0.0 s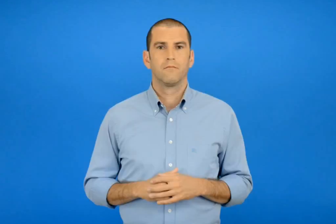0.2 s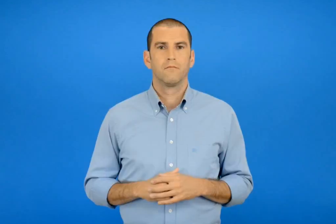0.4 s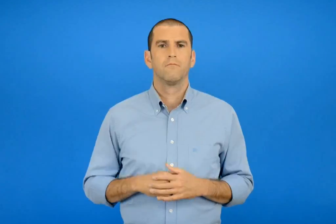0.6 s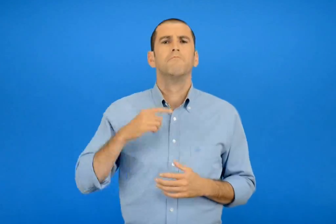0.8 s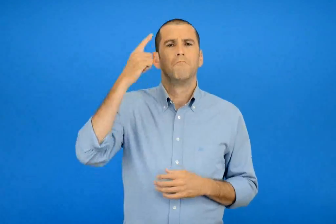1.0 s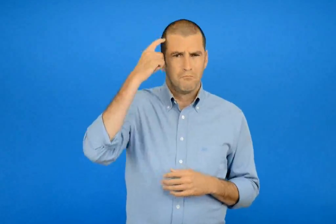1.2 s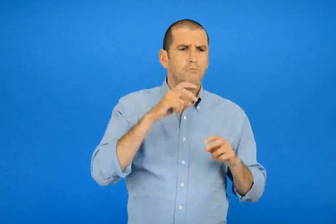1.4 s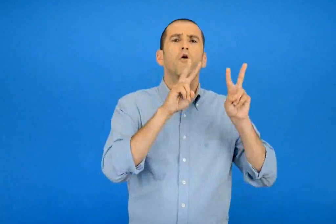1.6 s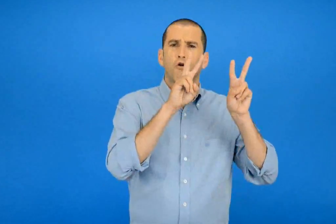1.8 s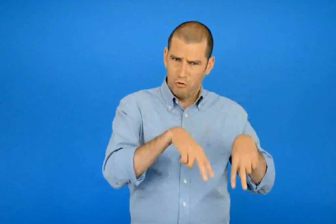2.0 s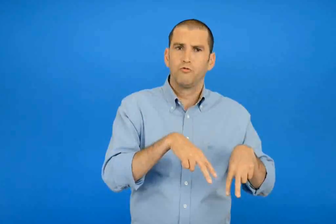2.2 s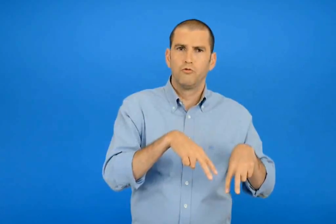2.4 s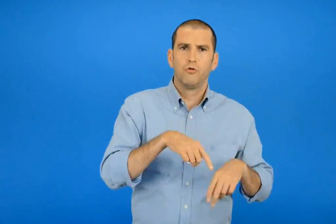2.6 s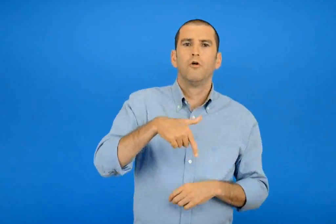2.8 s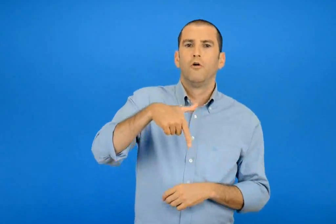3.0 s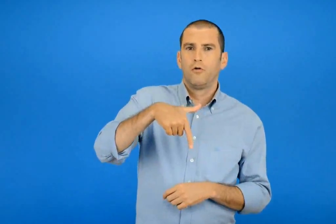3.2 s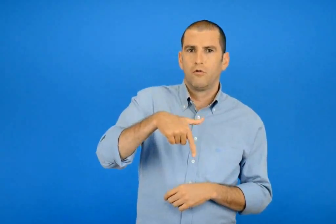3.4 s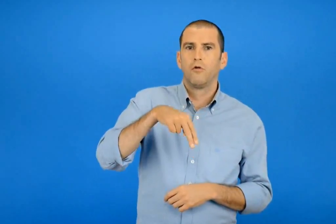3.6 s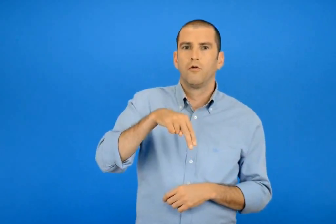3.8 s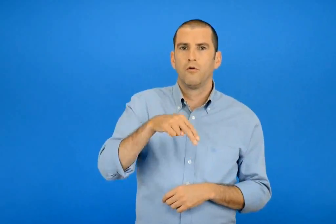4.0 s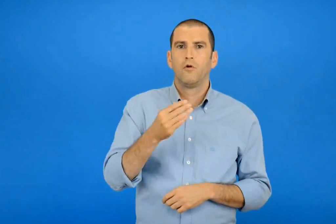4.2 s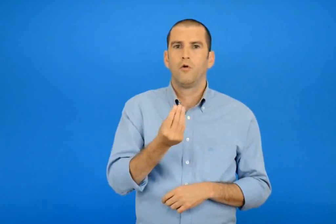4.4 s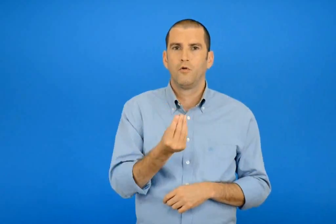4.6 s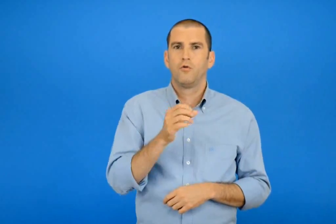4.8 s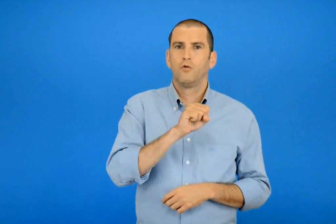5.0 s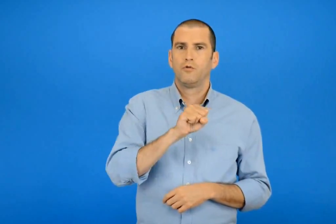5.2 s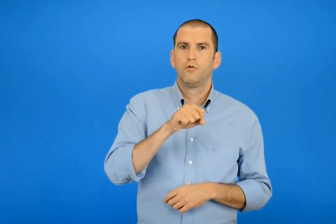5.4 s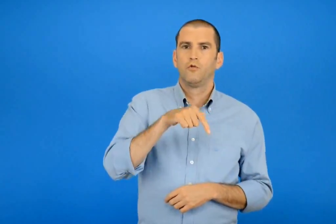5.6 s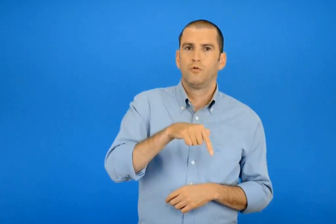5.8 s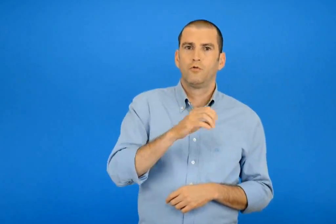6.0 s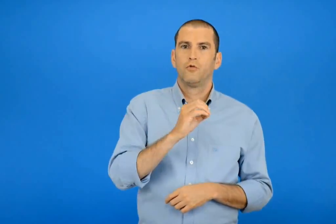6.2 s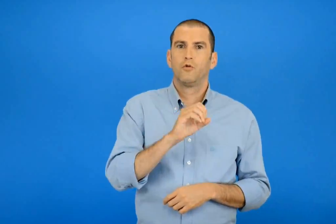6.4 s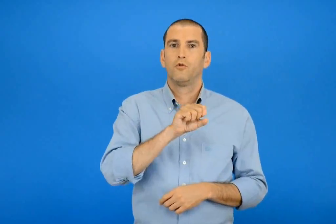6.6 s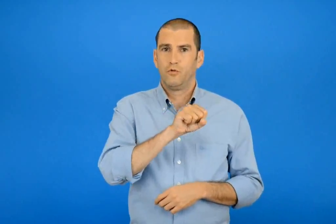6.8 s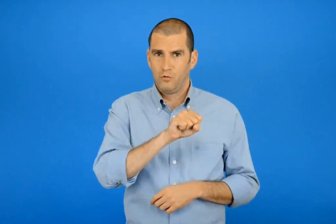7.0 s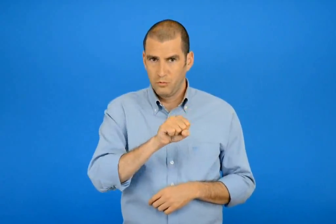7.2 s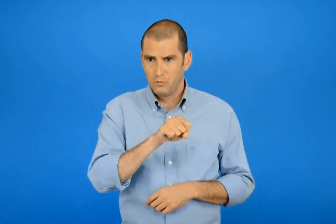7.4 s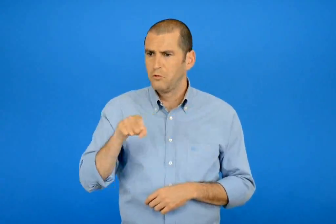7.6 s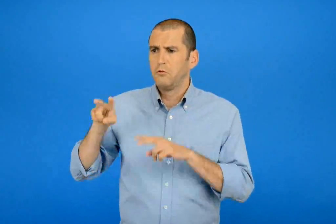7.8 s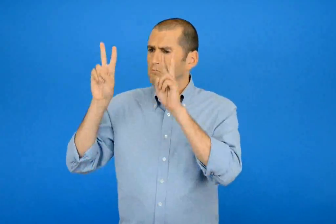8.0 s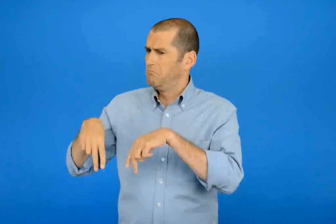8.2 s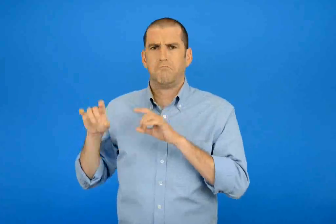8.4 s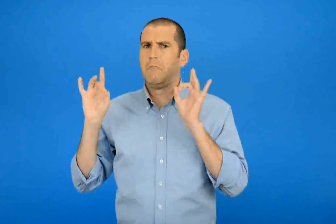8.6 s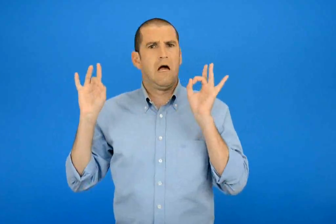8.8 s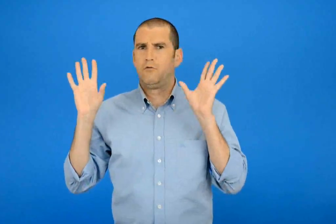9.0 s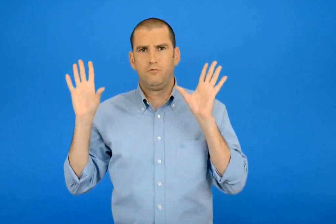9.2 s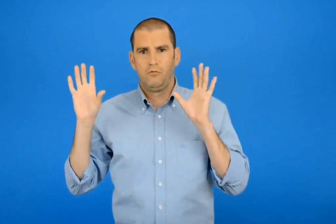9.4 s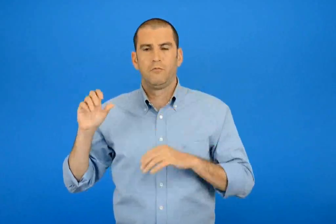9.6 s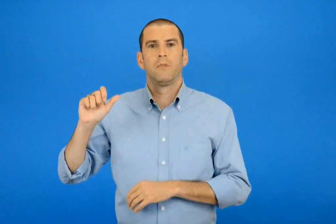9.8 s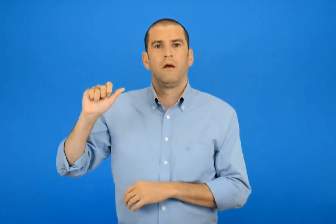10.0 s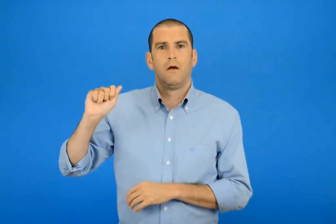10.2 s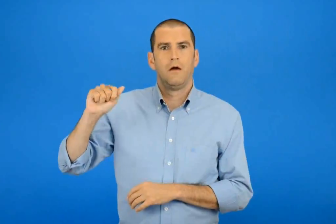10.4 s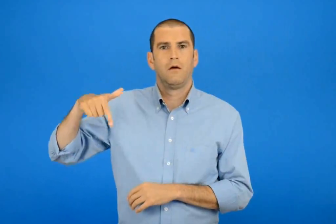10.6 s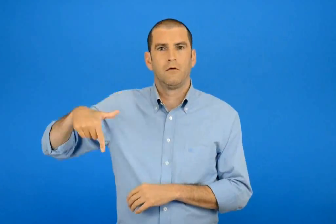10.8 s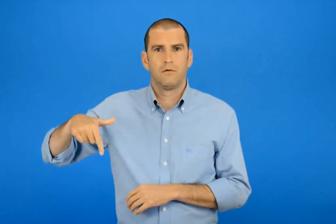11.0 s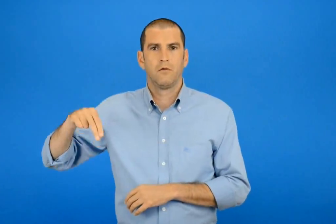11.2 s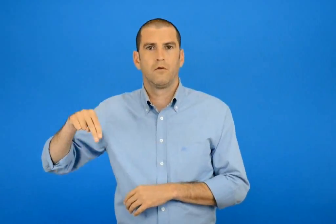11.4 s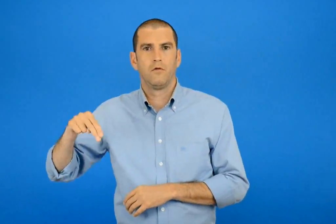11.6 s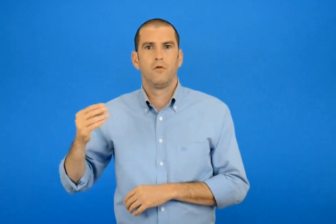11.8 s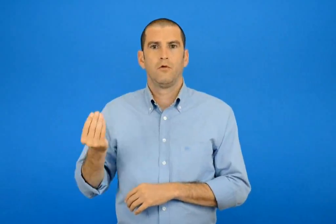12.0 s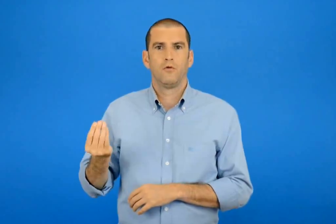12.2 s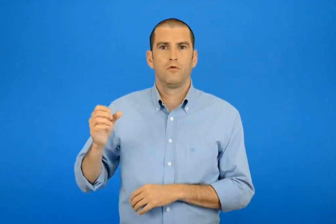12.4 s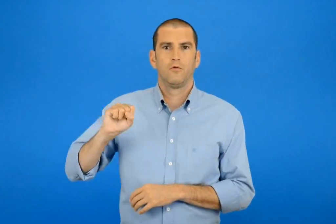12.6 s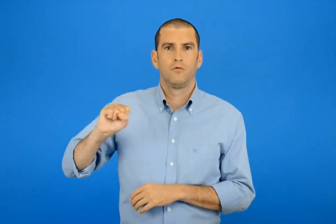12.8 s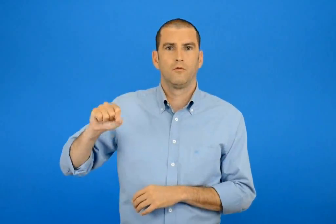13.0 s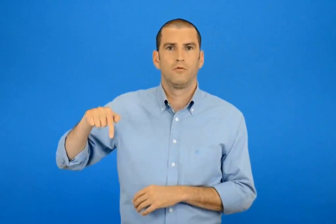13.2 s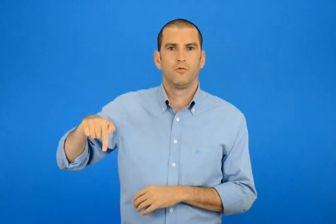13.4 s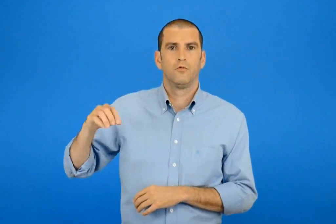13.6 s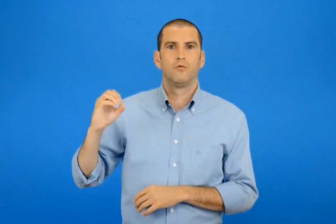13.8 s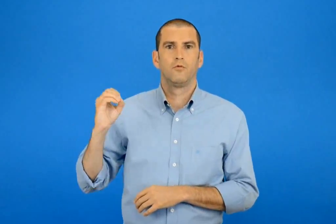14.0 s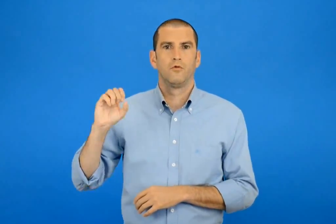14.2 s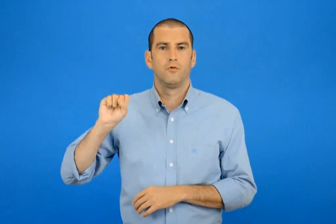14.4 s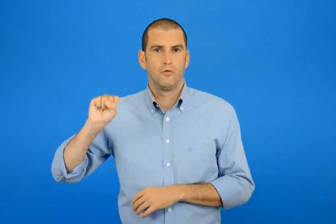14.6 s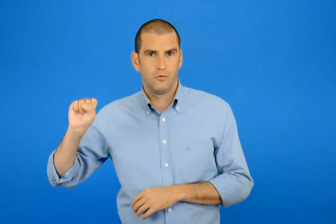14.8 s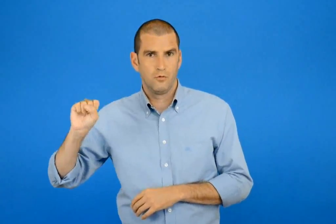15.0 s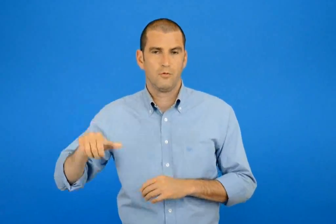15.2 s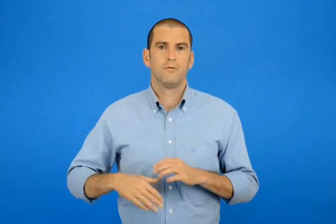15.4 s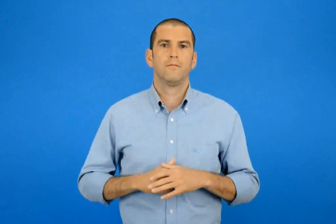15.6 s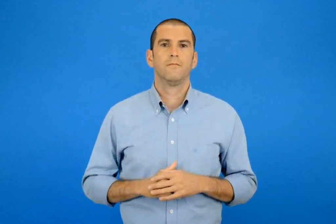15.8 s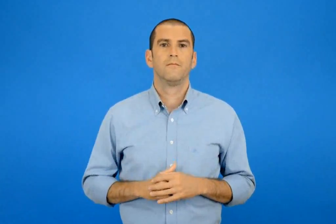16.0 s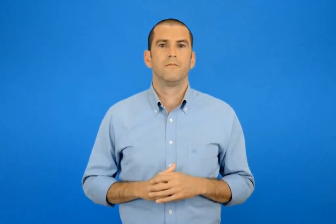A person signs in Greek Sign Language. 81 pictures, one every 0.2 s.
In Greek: γνωστός άγνωστος
